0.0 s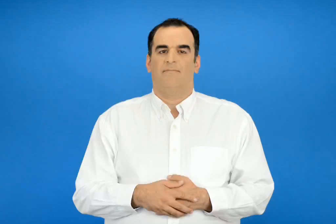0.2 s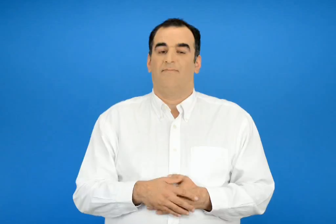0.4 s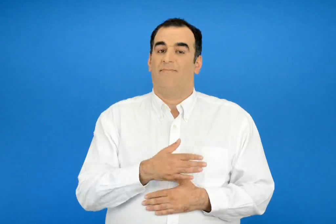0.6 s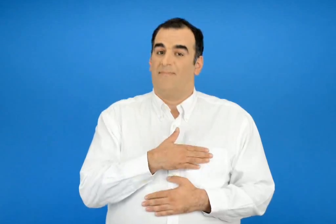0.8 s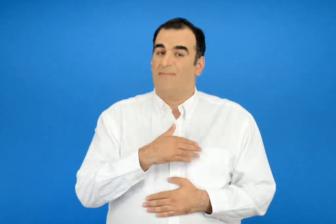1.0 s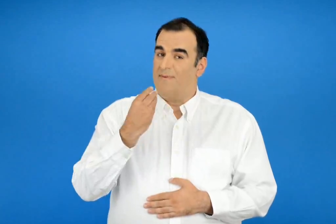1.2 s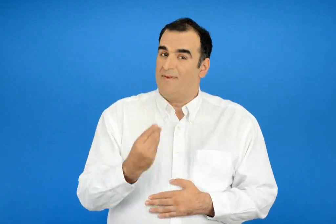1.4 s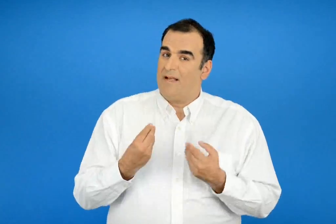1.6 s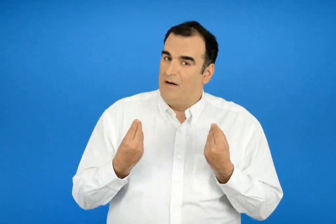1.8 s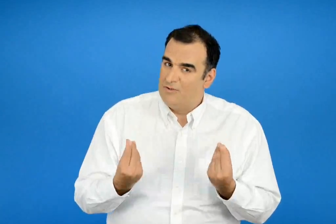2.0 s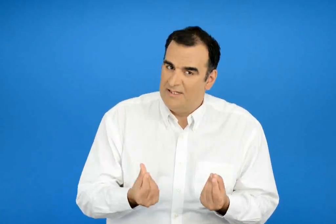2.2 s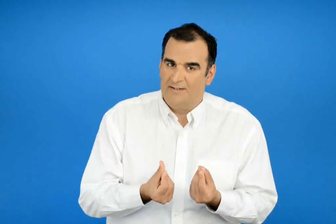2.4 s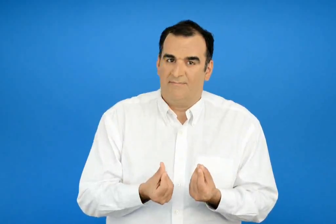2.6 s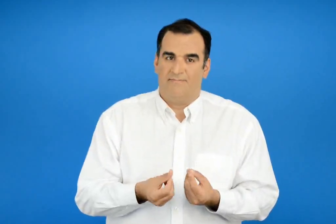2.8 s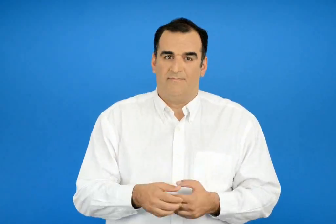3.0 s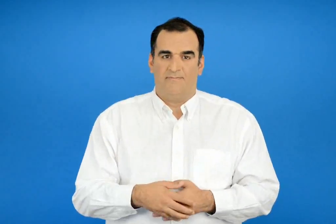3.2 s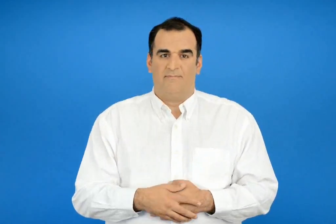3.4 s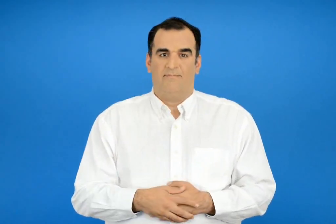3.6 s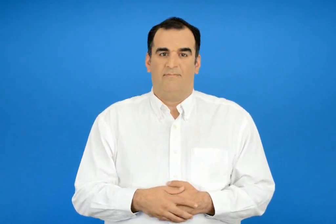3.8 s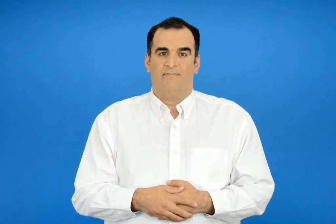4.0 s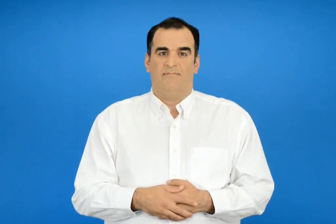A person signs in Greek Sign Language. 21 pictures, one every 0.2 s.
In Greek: καλοσύνη
